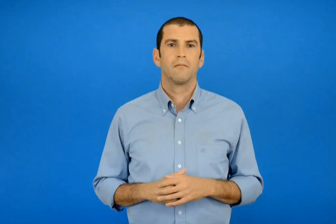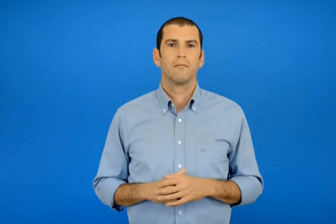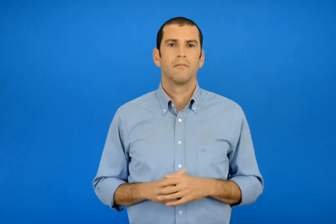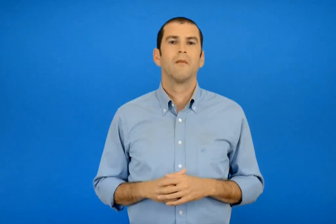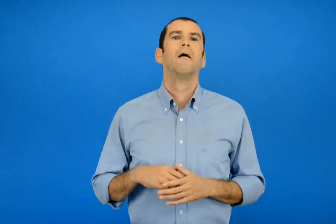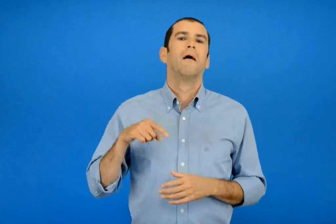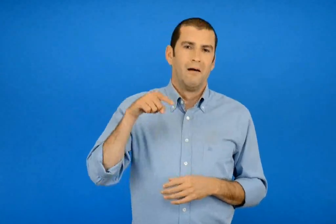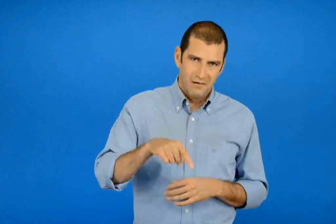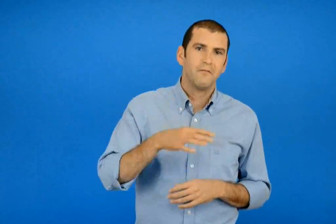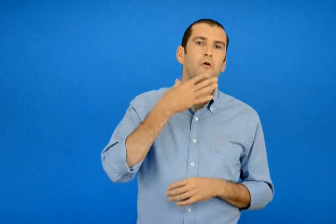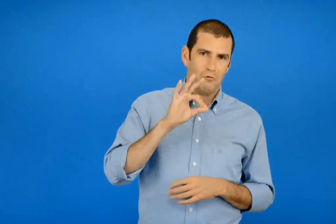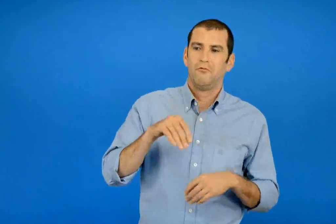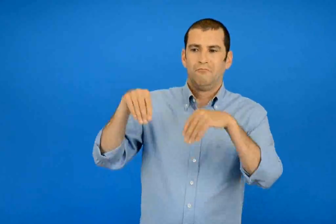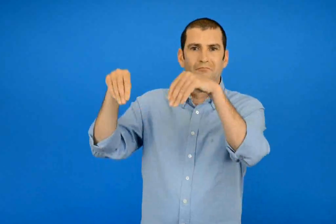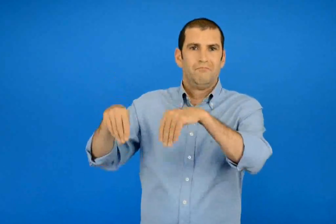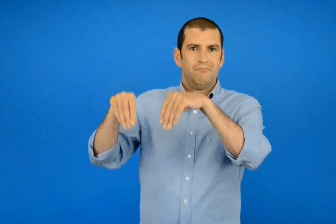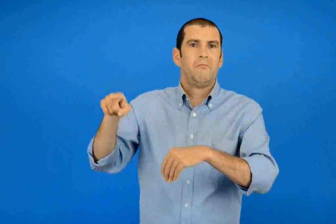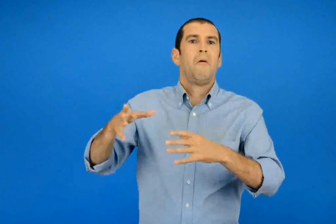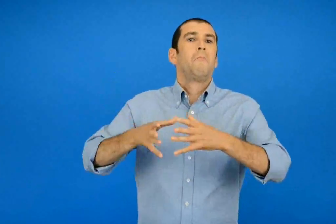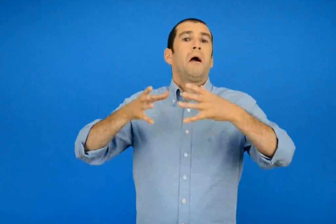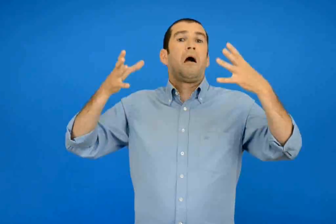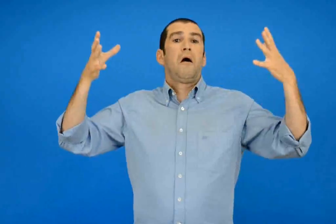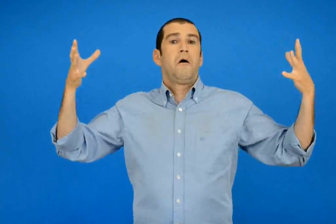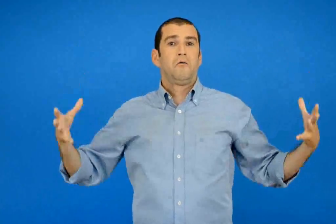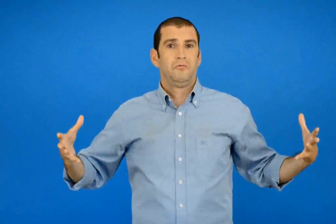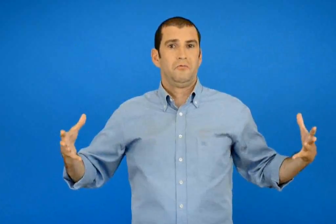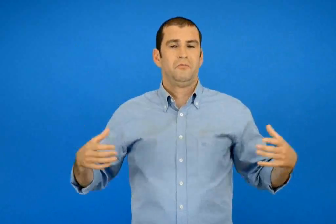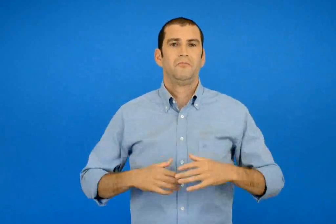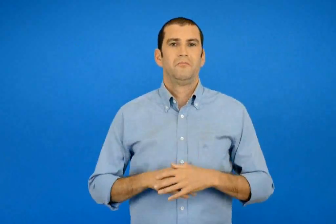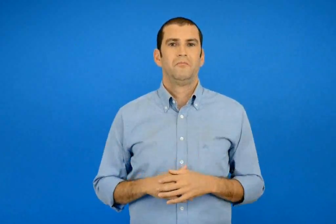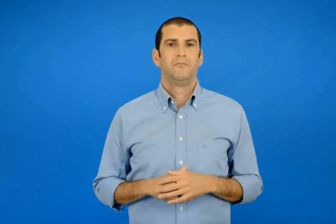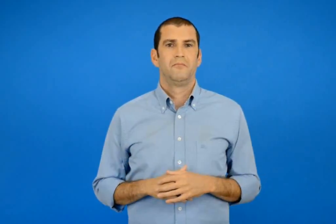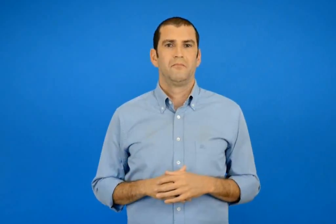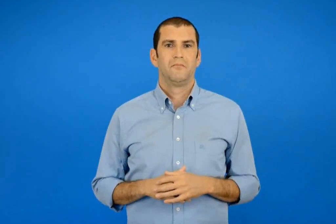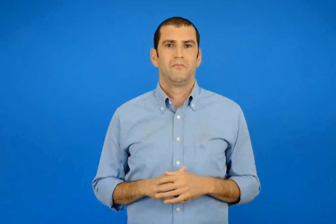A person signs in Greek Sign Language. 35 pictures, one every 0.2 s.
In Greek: για αυτό και τον ονόμασαν μεγάλο
